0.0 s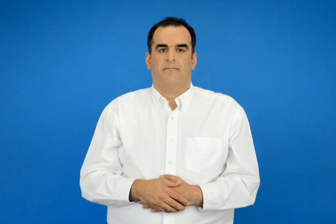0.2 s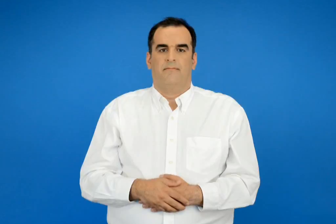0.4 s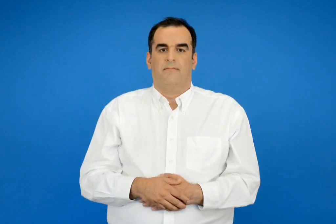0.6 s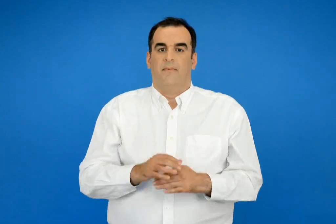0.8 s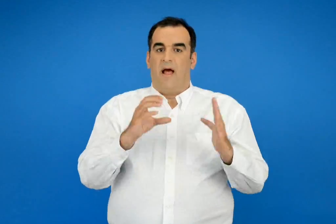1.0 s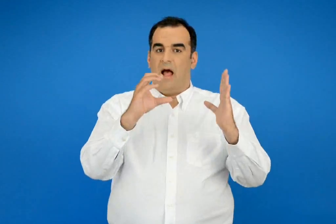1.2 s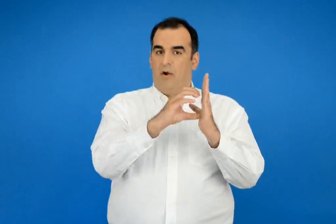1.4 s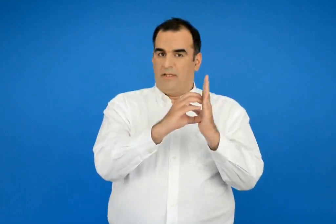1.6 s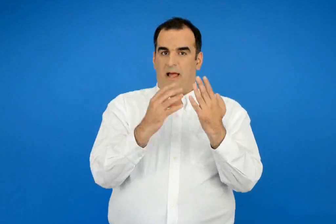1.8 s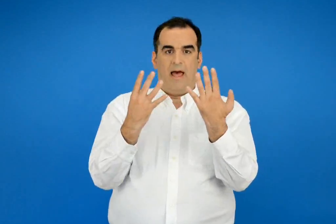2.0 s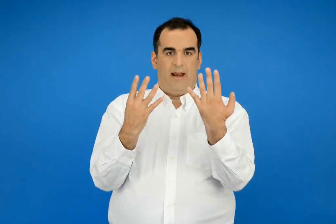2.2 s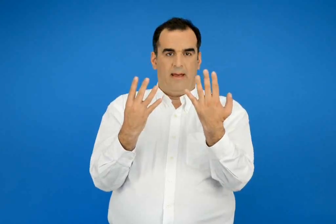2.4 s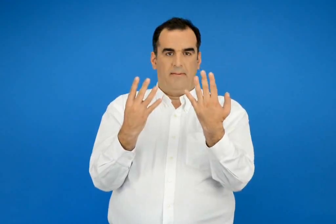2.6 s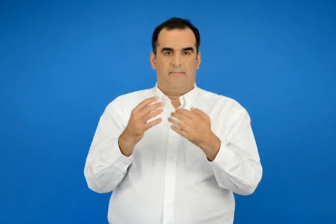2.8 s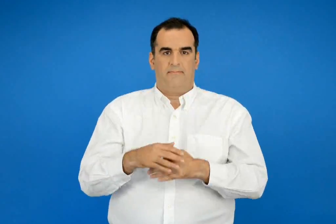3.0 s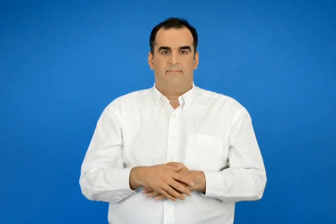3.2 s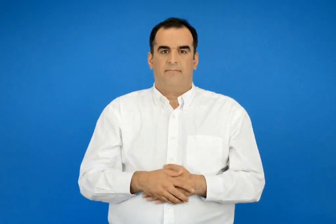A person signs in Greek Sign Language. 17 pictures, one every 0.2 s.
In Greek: ενότητα 9
